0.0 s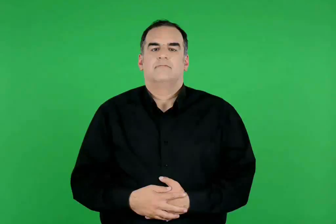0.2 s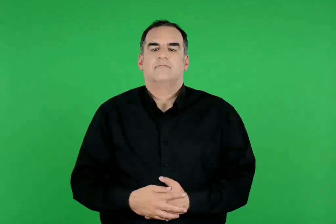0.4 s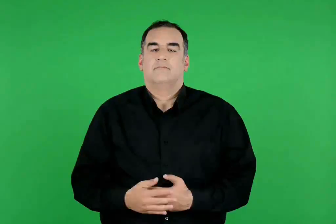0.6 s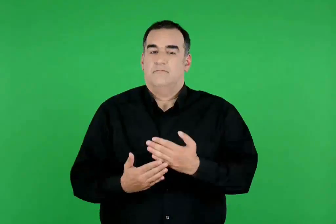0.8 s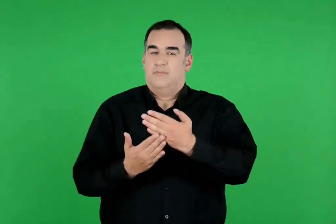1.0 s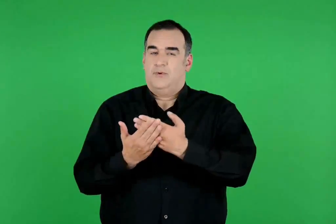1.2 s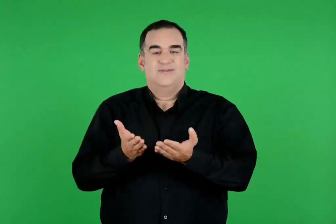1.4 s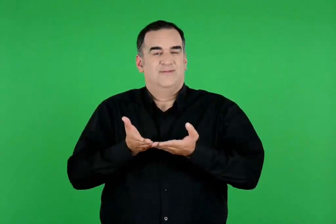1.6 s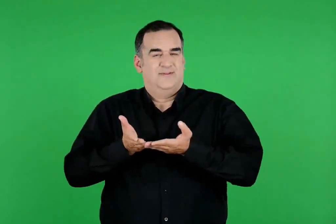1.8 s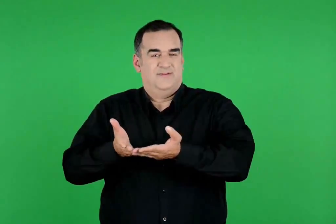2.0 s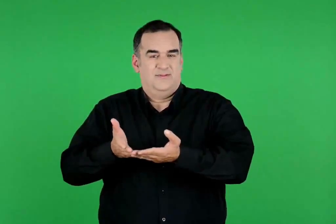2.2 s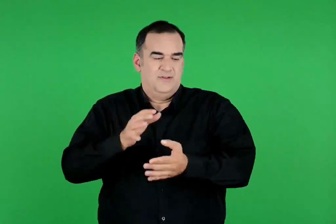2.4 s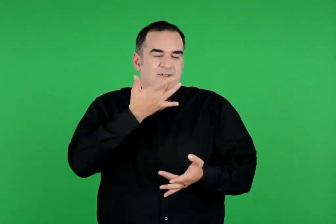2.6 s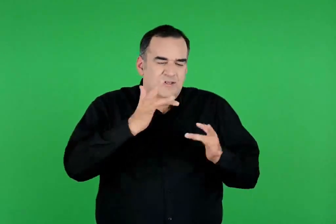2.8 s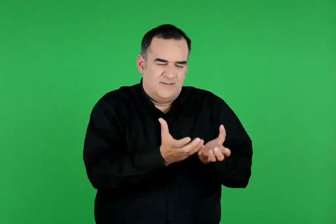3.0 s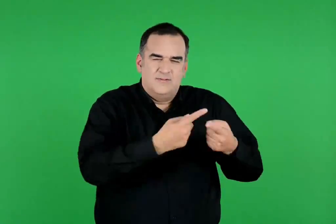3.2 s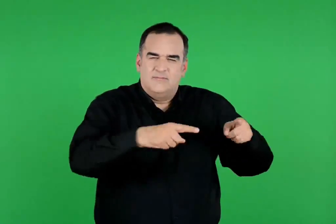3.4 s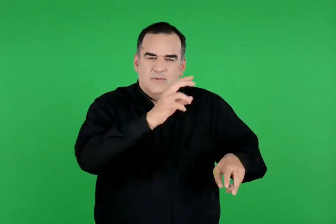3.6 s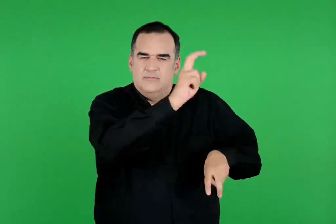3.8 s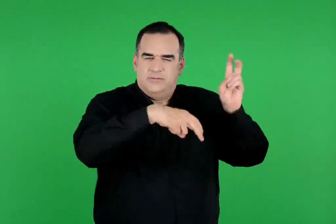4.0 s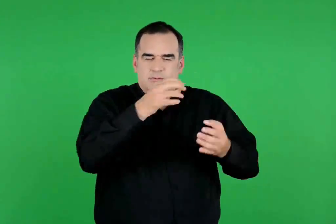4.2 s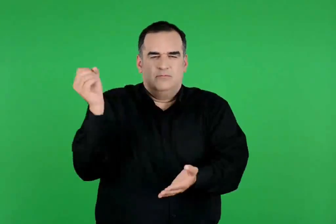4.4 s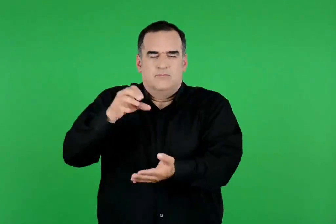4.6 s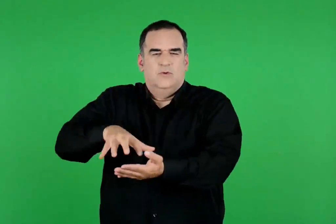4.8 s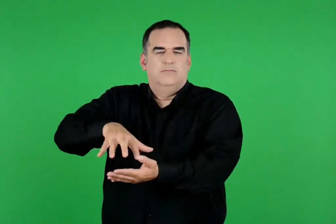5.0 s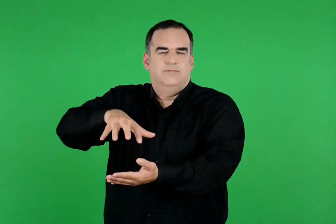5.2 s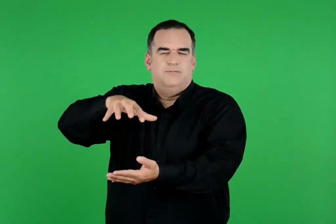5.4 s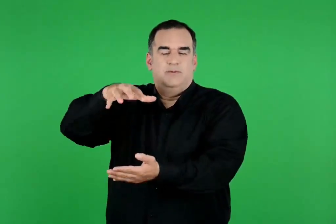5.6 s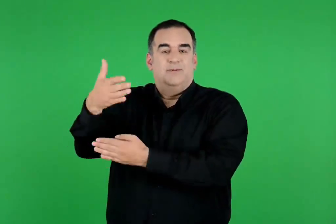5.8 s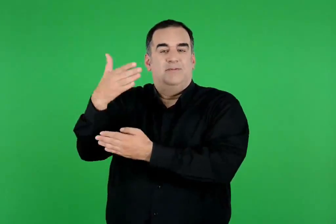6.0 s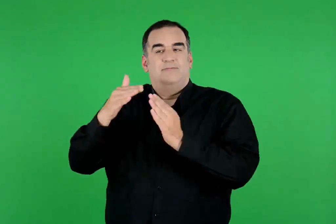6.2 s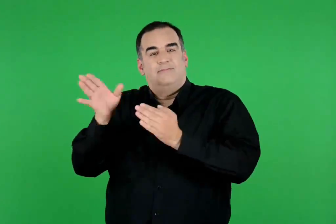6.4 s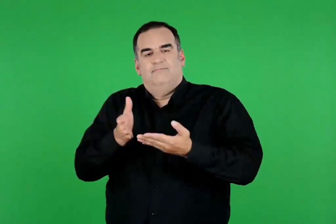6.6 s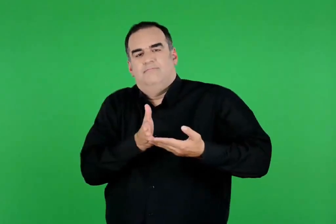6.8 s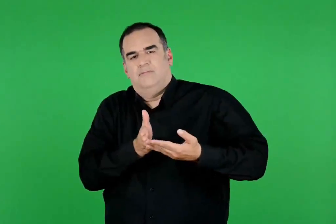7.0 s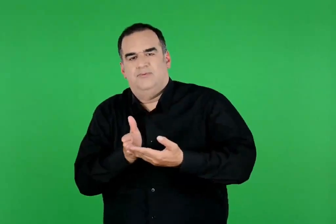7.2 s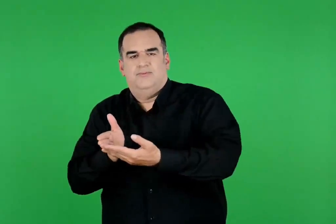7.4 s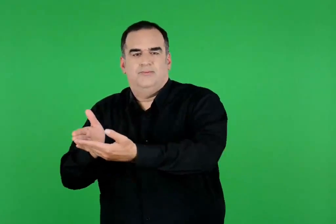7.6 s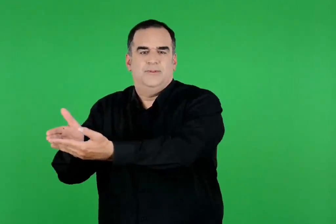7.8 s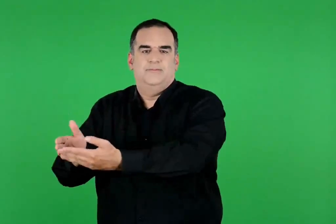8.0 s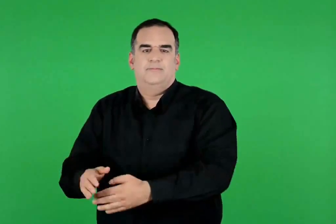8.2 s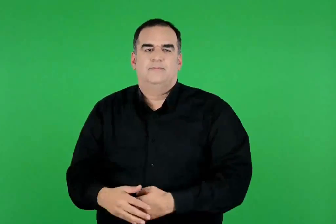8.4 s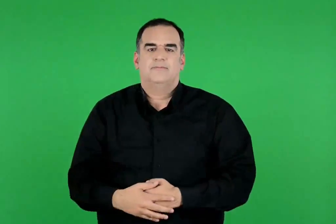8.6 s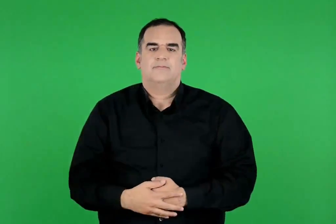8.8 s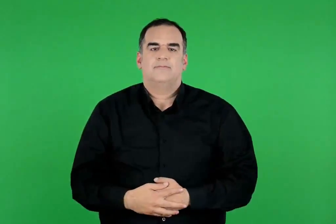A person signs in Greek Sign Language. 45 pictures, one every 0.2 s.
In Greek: το πρωί φόρτωσαν τα πλοία τους με λάφυρα και ξεκίνησαν για να γυρίσουν στην πατρίδα
